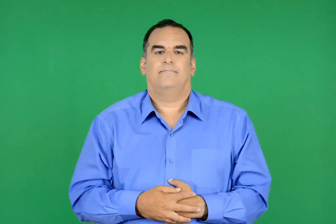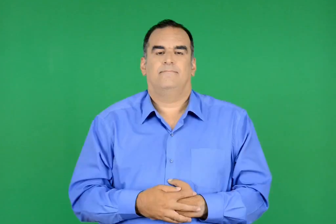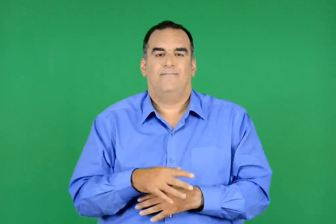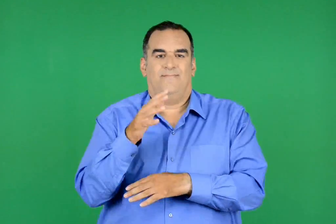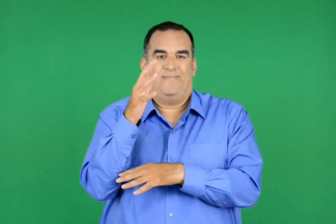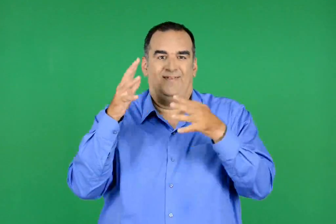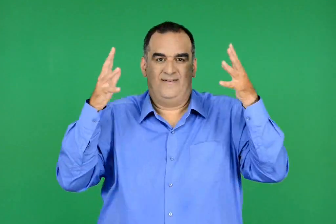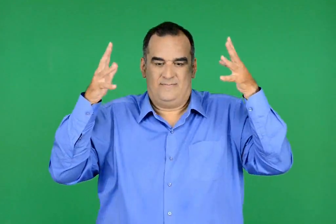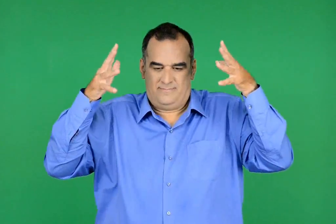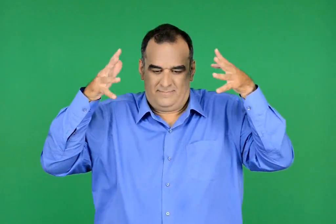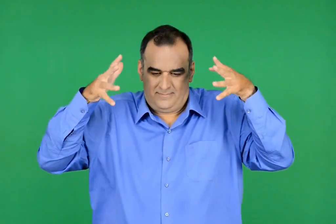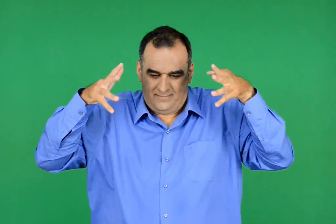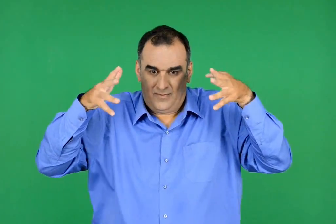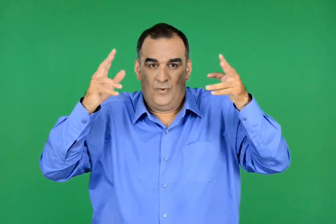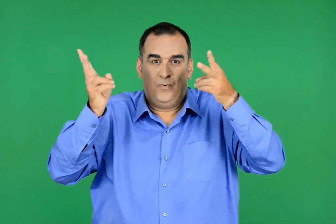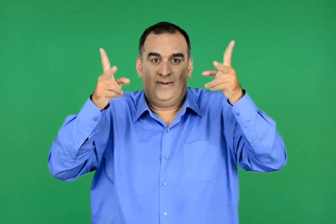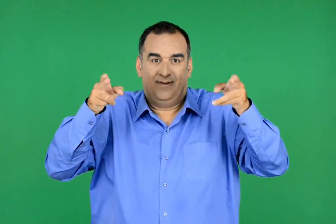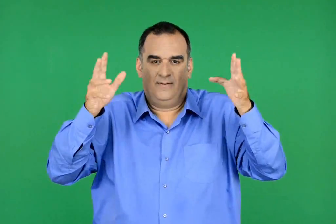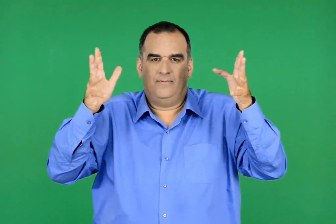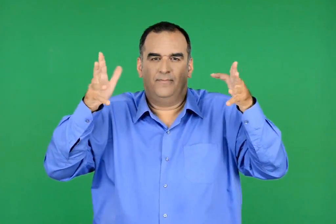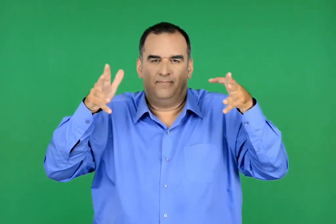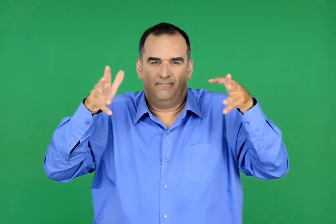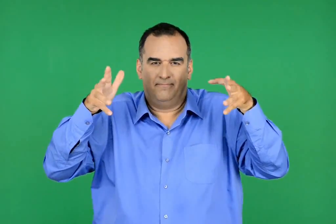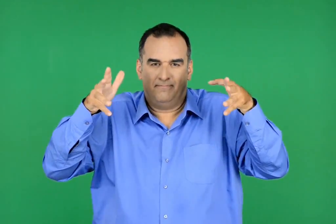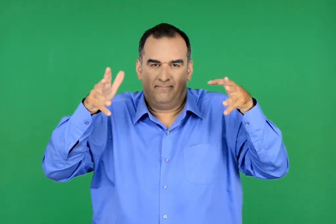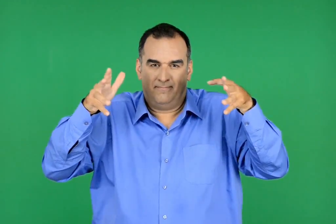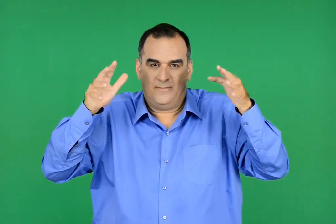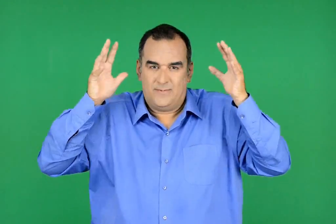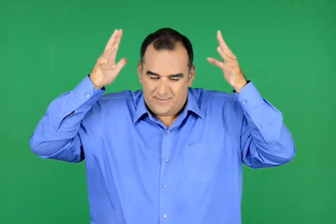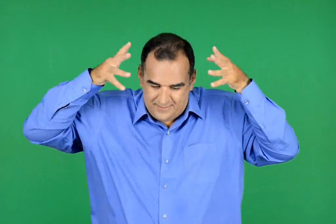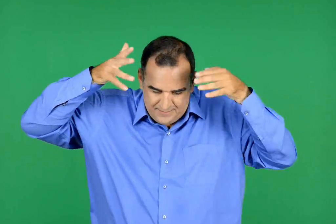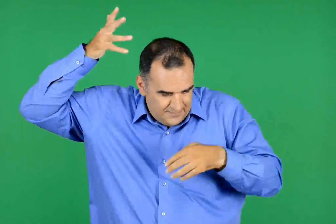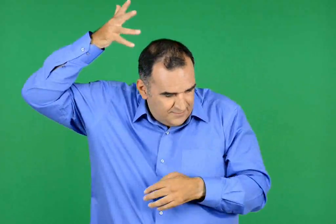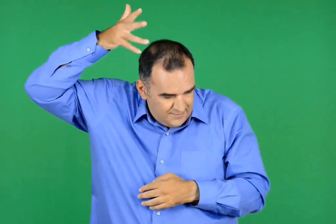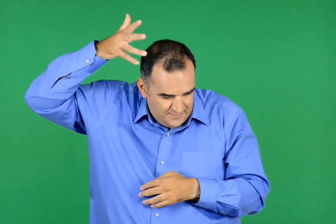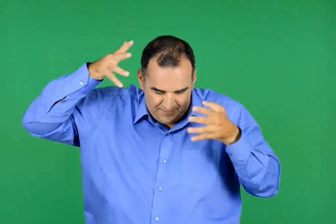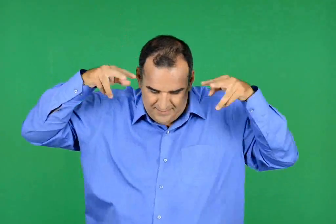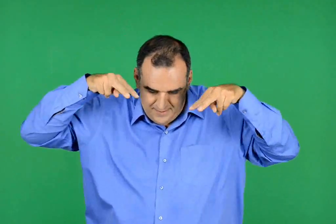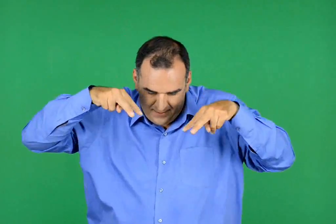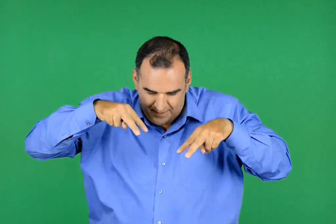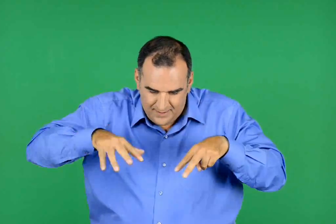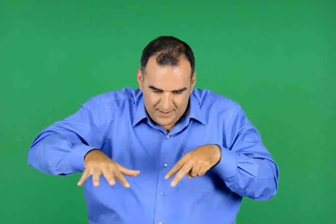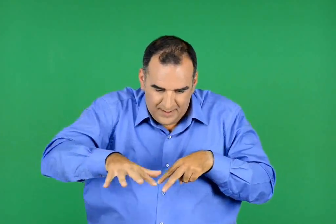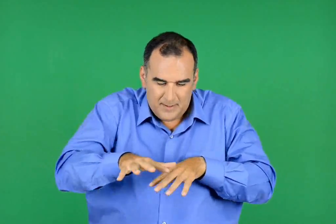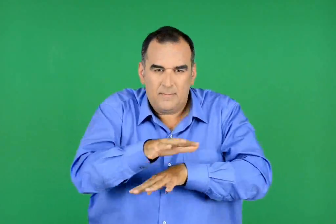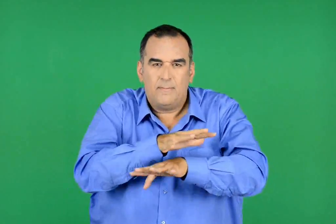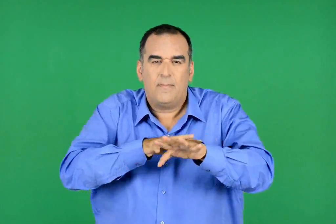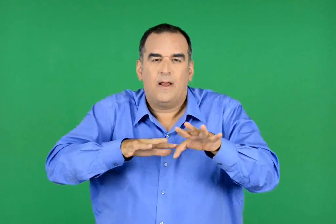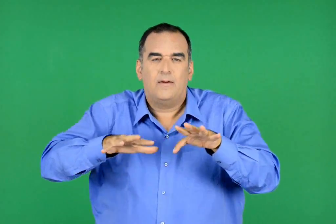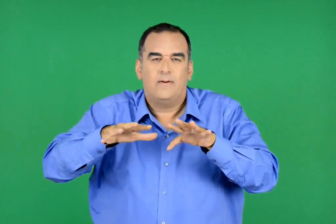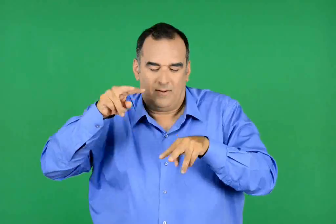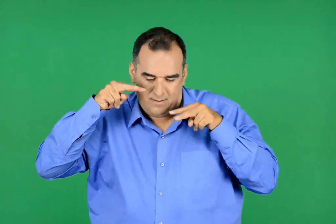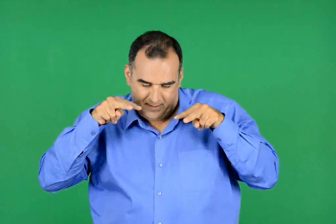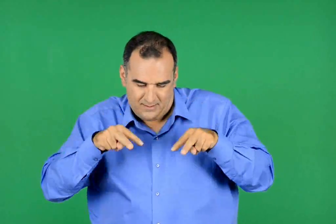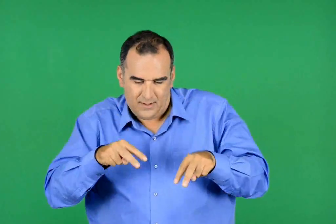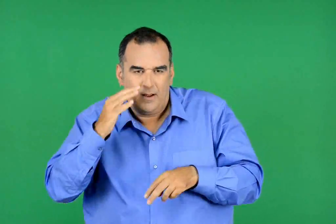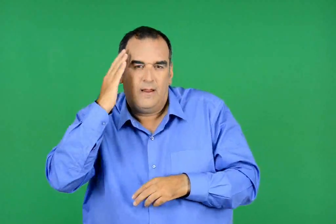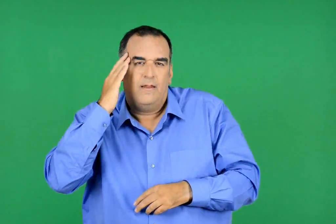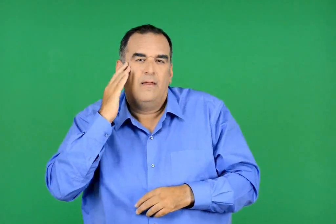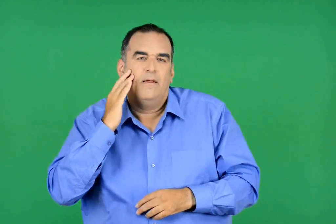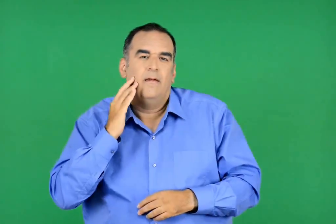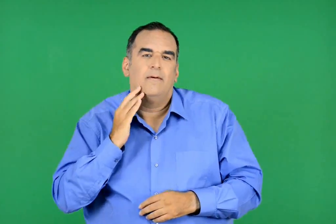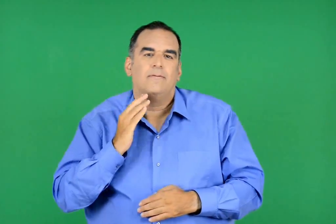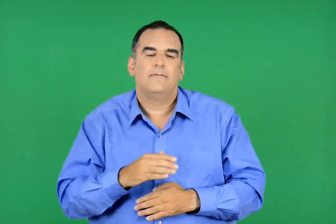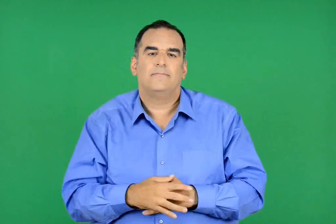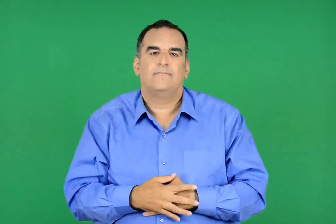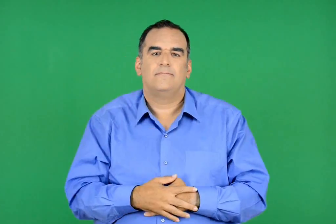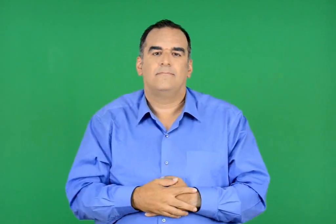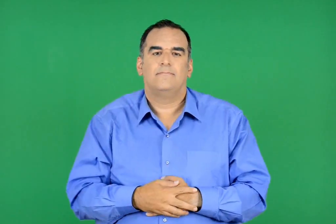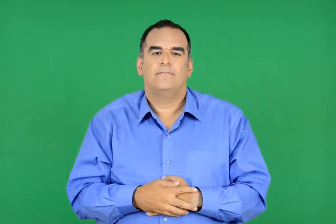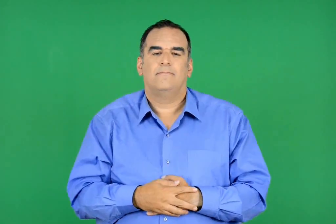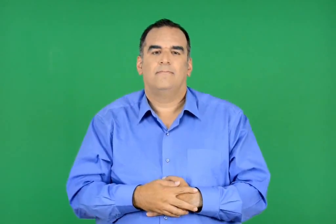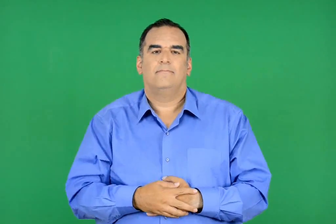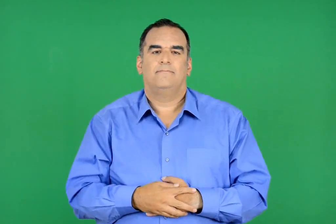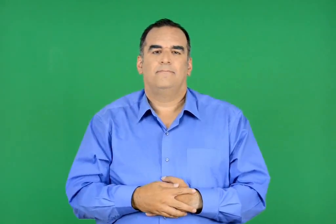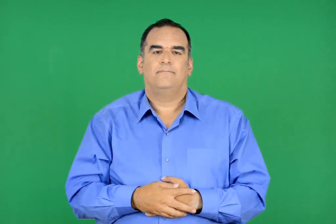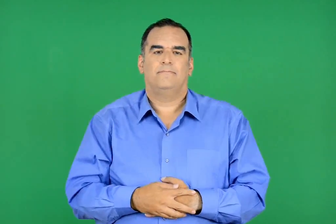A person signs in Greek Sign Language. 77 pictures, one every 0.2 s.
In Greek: ο αέρας λες και σταμάτησε να φυσάει ανάµεσά στα φύλλα και τα κλωνάρια χαμήλωσαν πάνω από τα κεφάλια µας , για να δουν το µαγικό κόσμο που φανερωνόταν µπροστά µας
